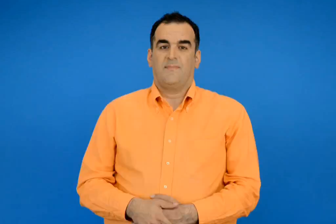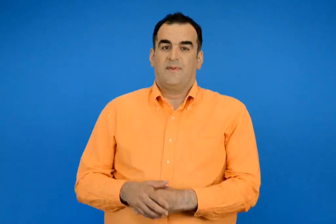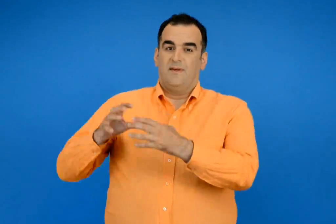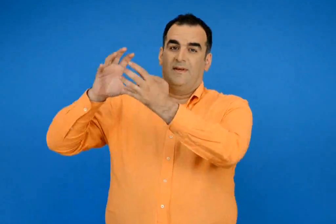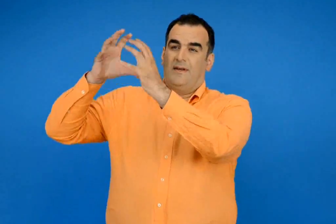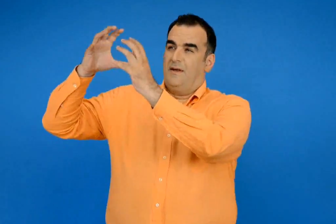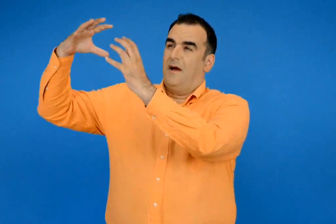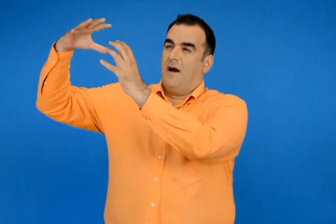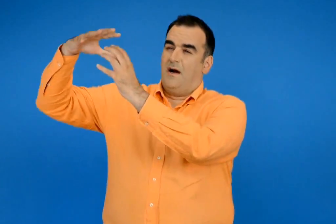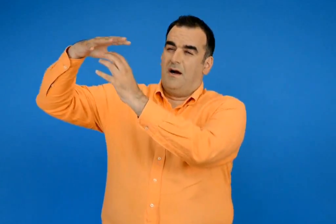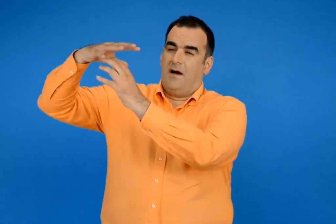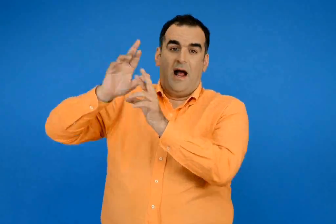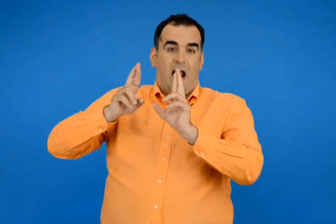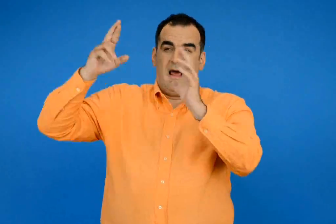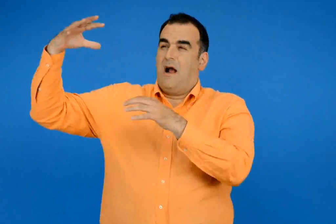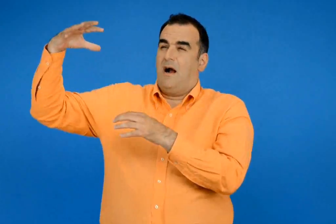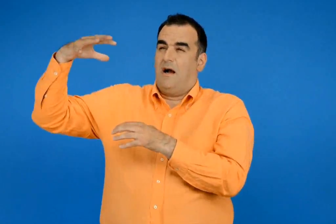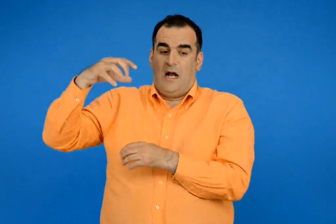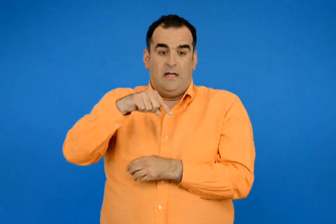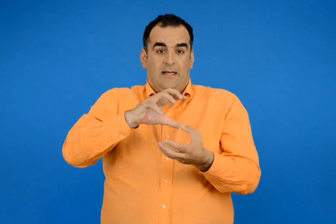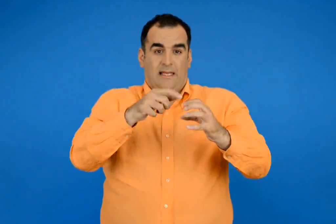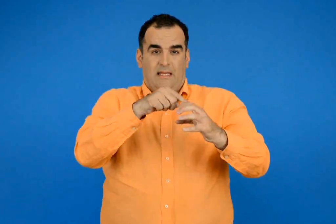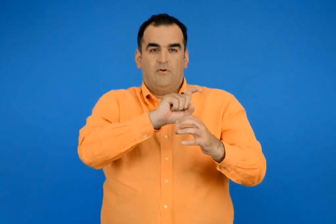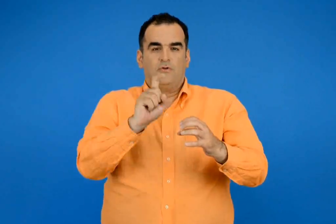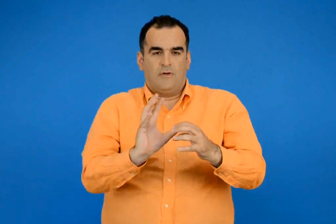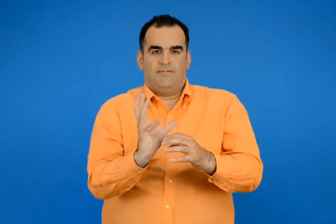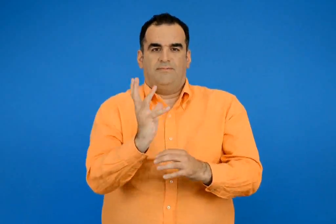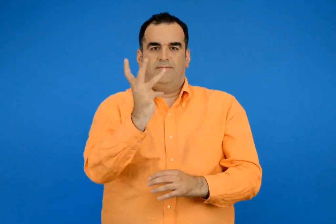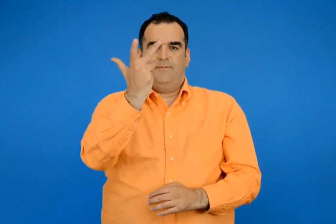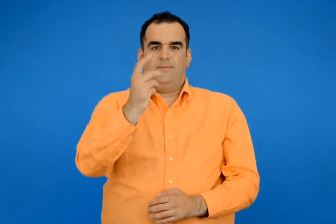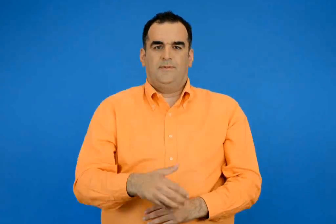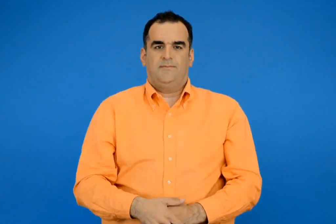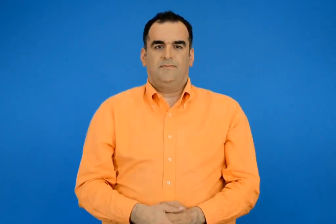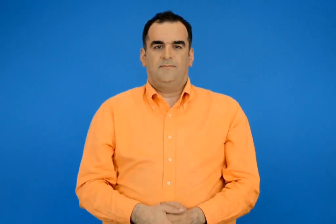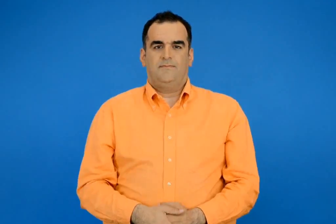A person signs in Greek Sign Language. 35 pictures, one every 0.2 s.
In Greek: η ενέργεια που ακτινοβολεί δηλαδή η ηλιακή ενέργεια δίνει ζωή στη γη
